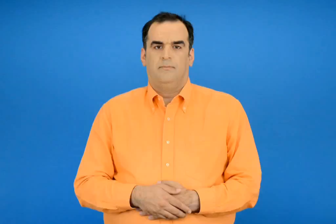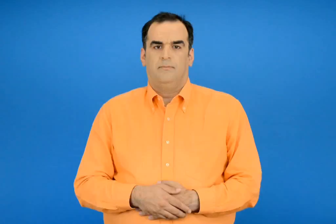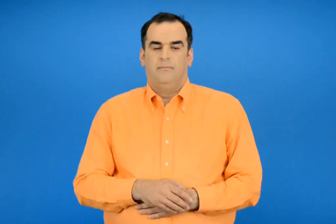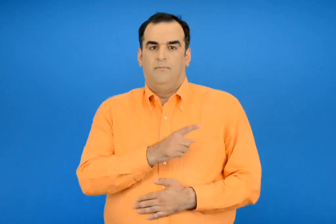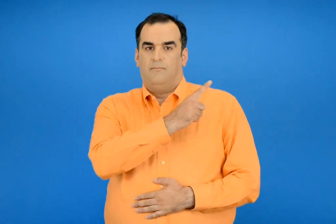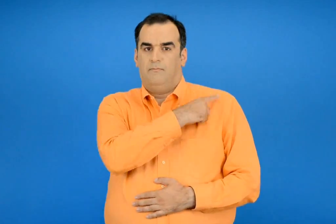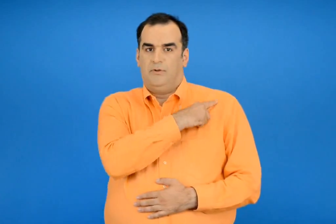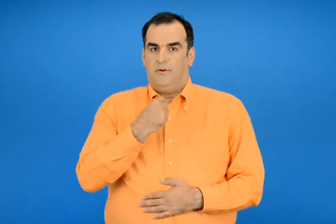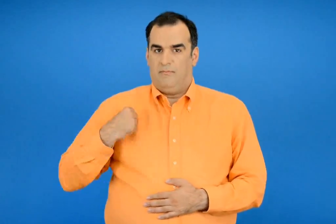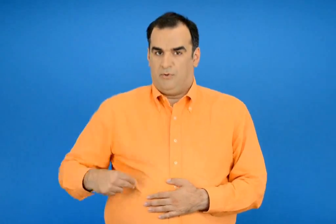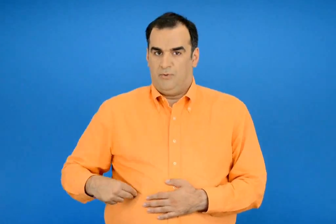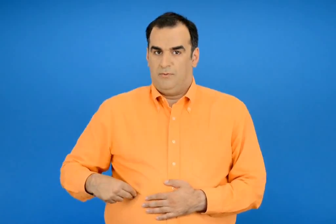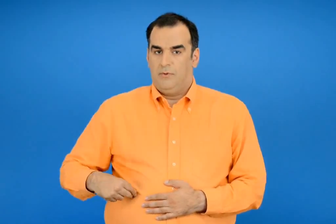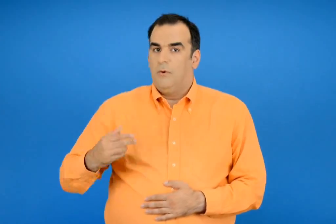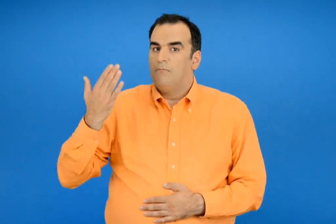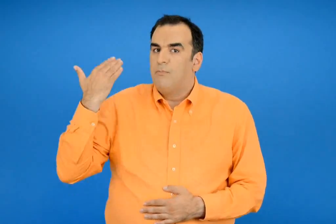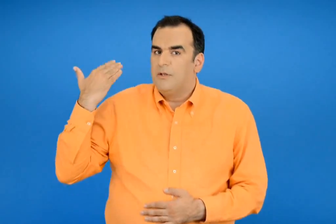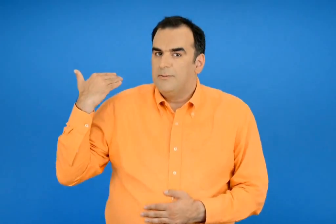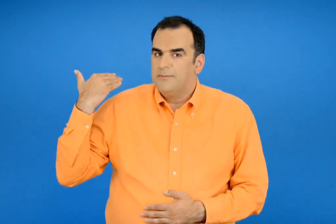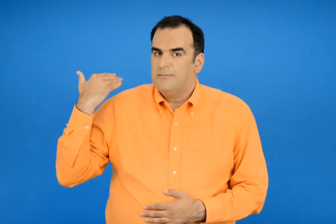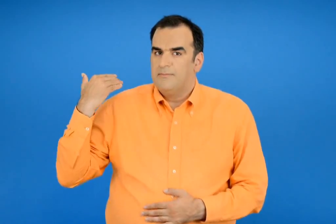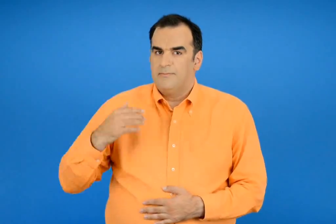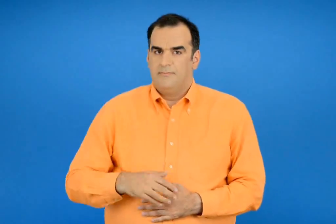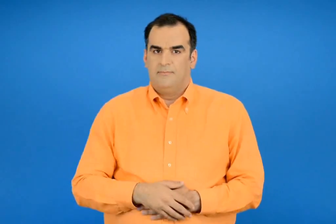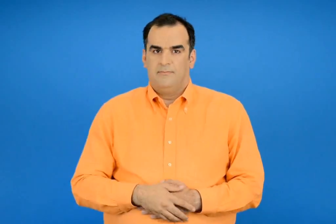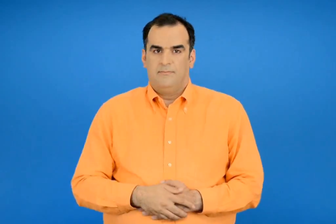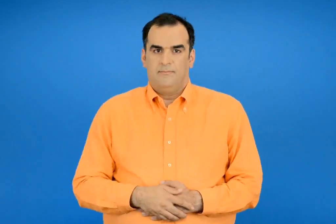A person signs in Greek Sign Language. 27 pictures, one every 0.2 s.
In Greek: πότε πήγε στην α δημοτικού ;
